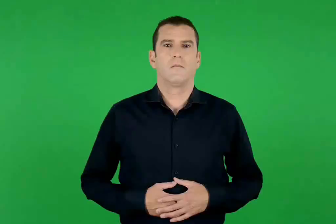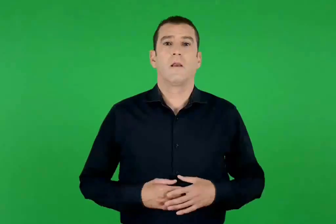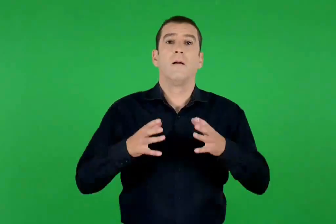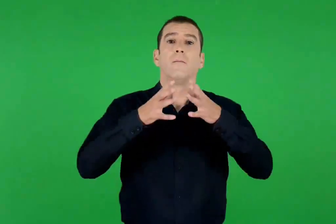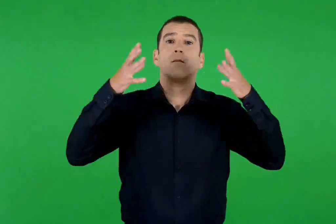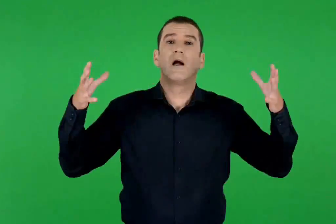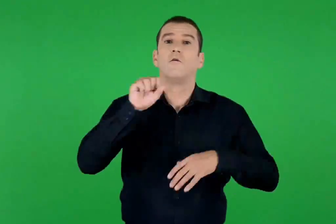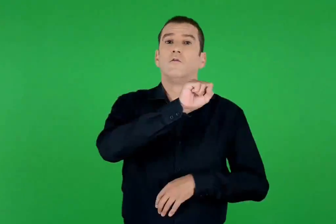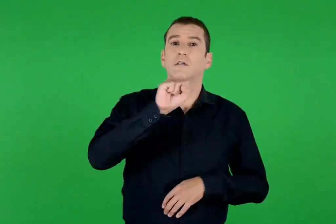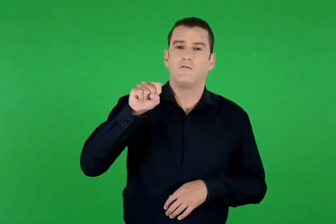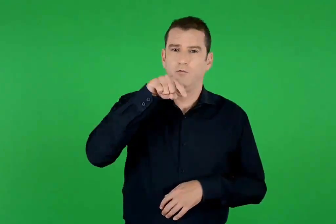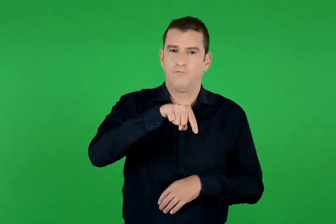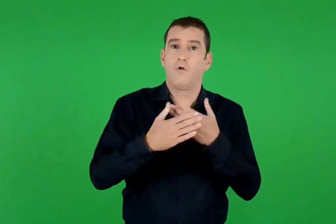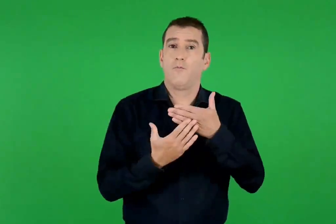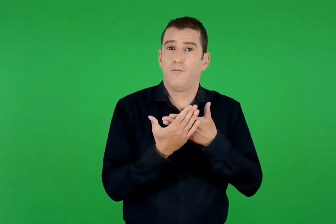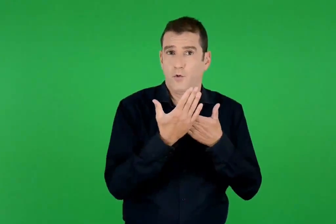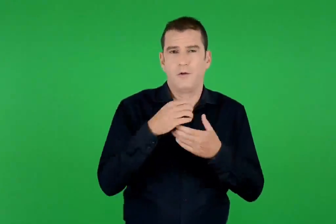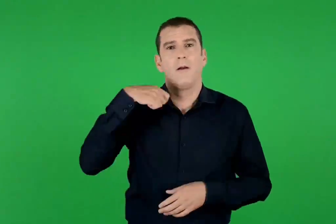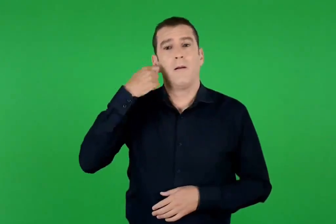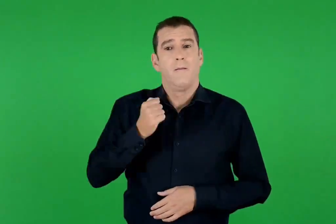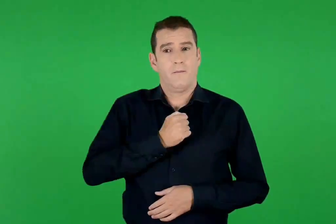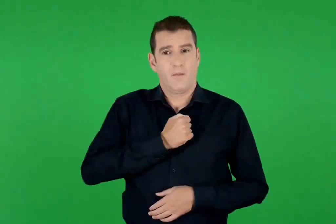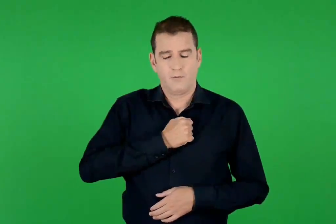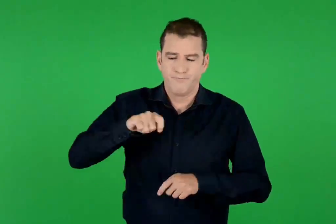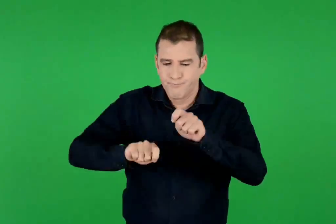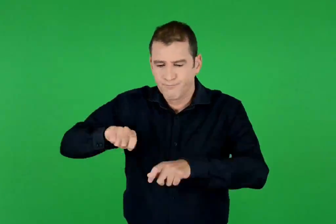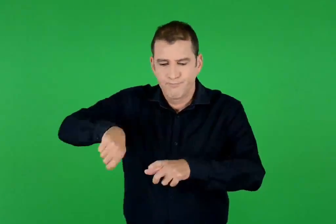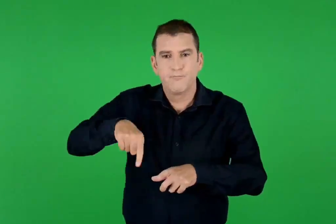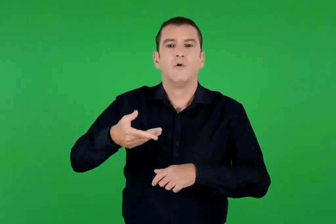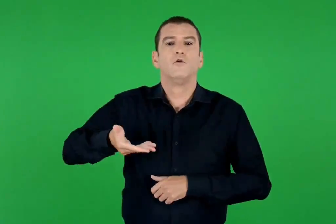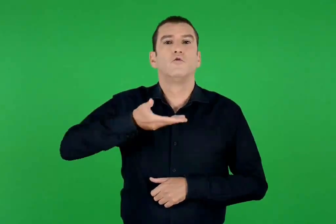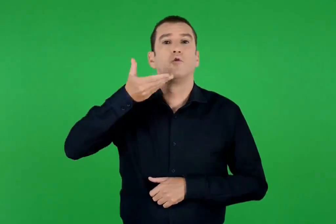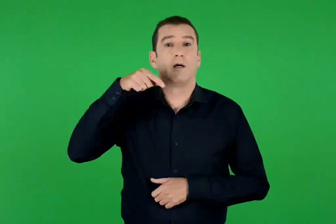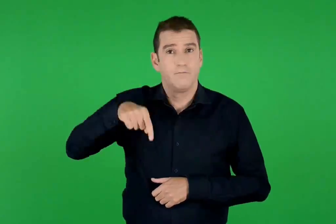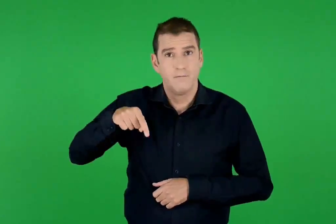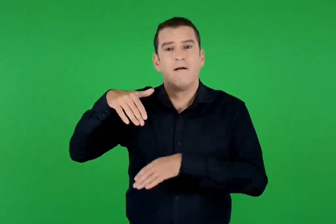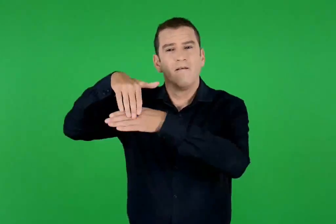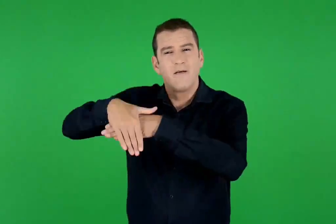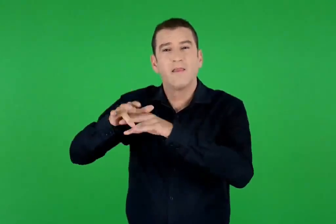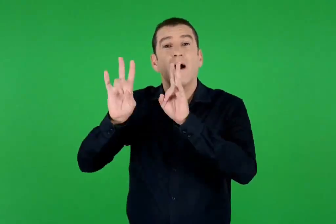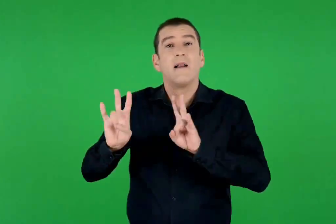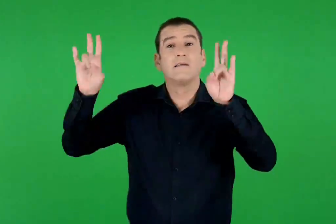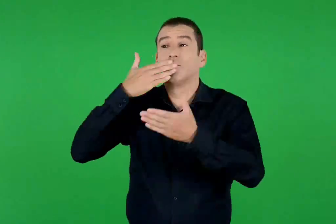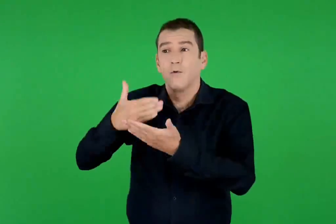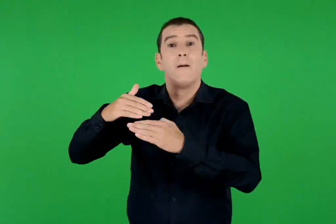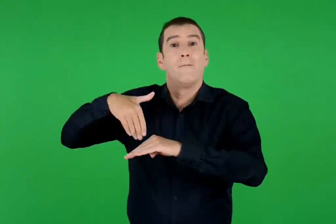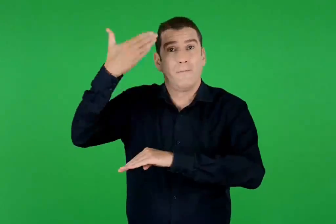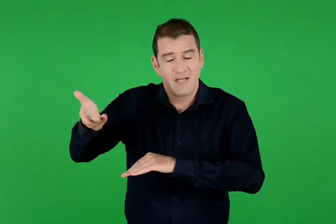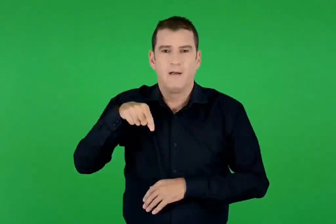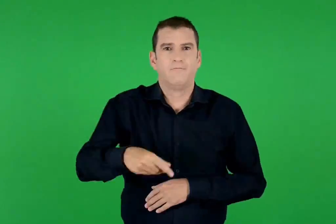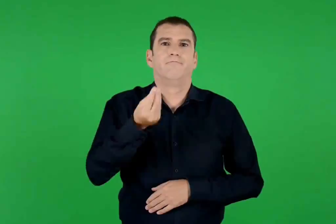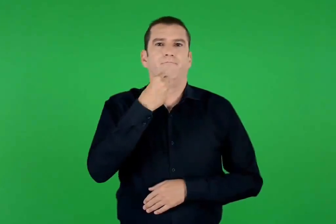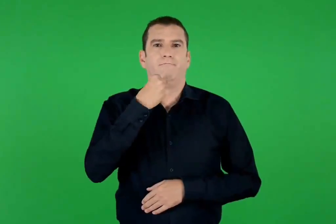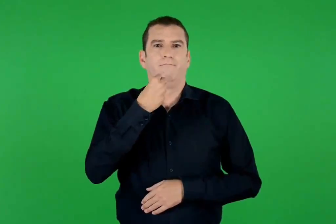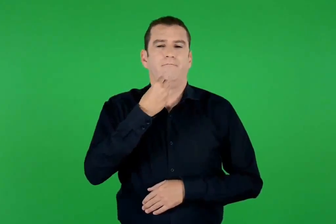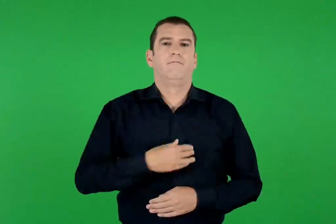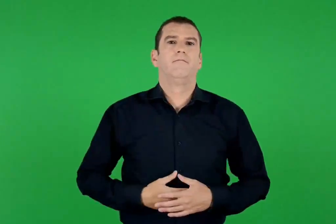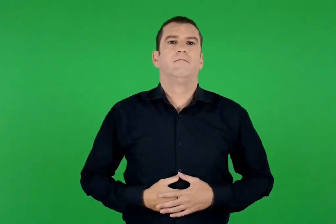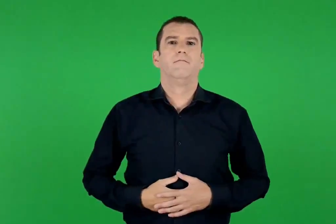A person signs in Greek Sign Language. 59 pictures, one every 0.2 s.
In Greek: το πρωινό του μεγάλου σαββάτου η μητέρα μου ετοίμαζε τη σούπα , που θα τρώγαμε τη νύχτα μετά την ανάσταση
